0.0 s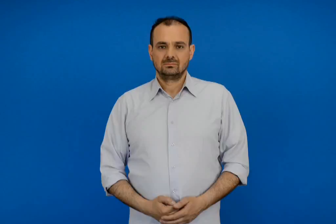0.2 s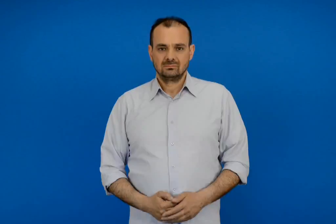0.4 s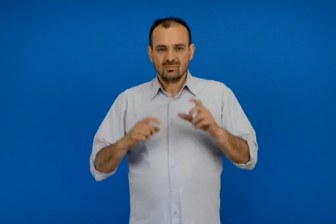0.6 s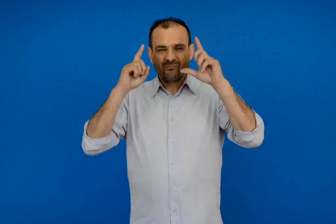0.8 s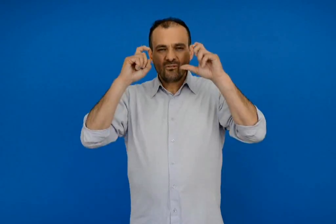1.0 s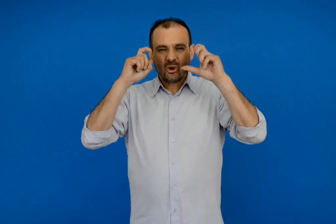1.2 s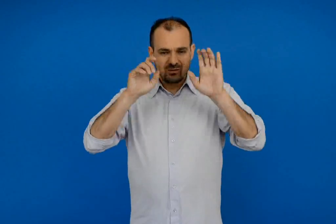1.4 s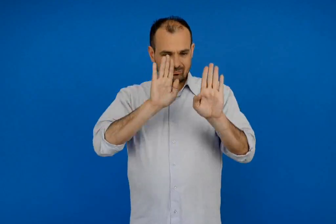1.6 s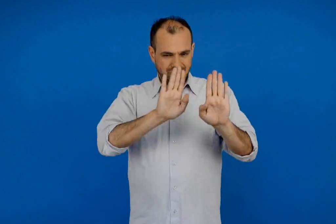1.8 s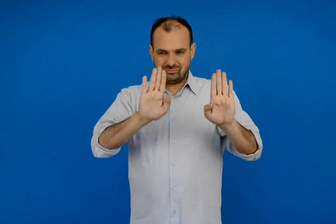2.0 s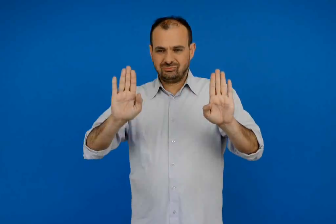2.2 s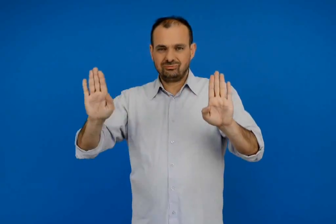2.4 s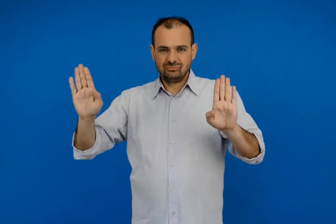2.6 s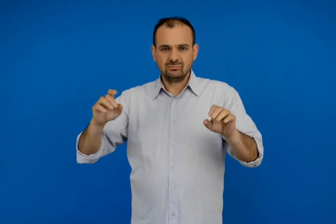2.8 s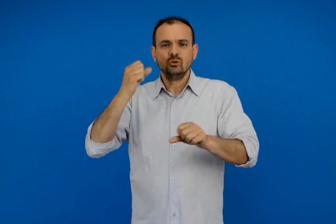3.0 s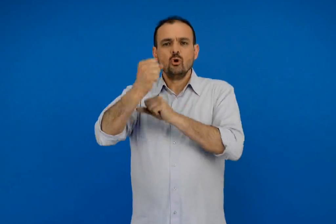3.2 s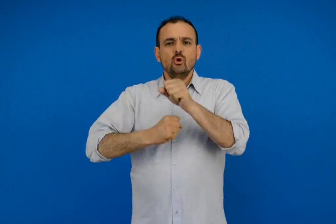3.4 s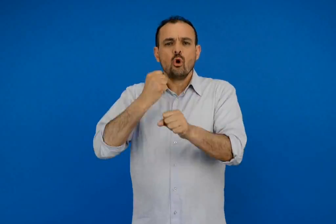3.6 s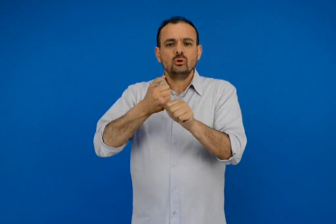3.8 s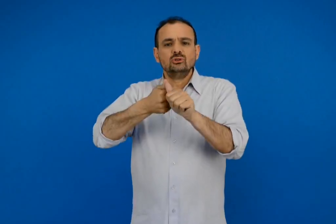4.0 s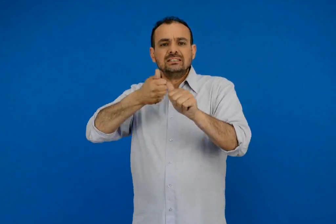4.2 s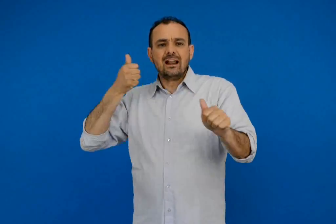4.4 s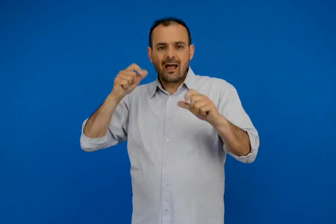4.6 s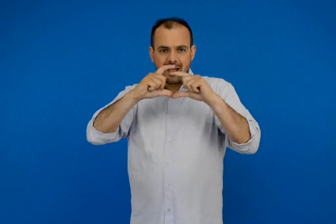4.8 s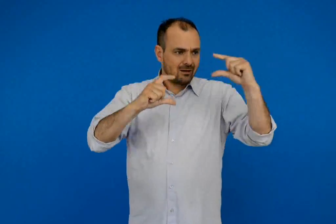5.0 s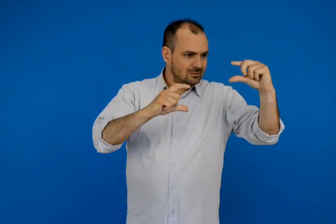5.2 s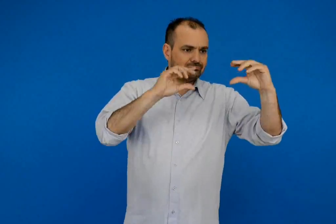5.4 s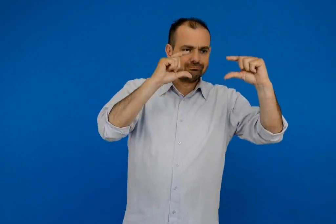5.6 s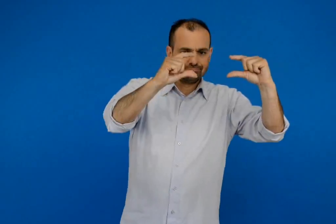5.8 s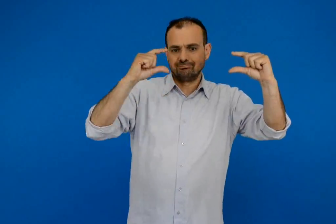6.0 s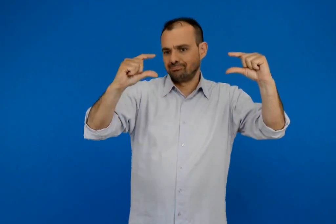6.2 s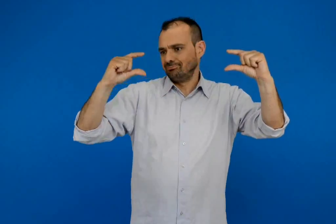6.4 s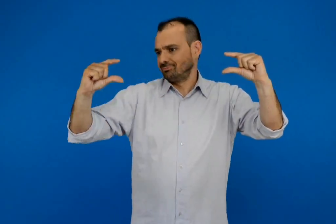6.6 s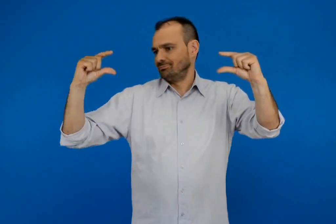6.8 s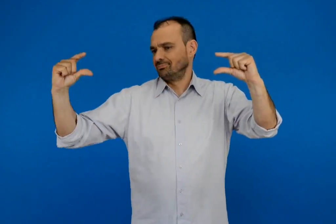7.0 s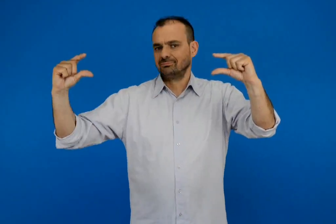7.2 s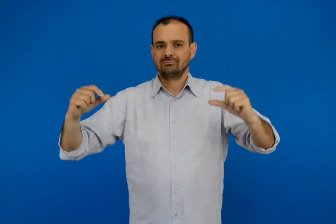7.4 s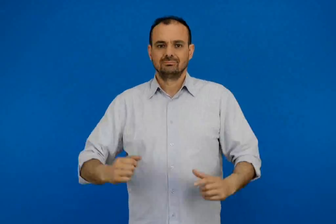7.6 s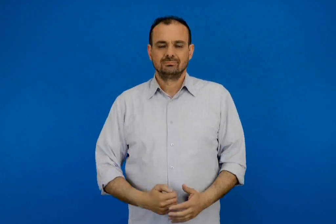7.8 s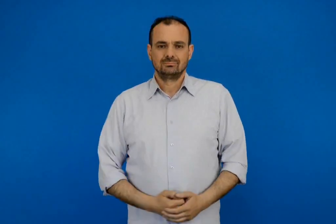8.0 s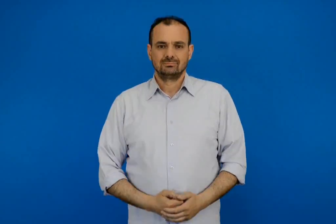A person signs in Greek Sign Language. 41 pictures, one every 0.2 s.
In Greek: βαλέ τα χαρτόνια με τις φωτογραφίες σε χρονολογική σειρά
